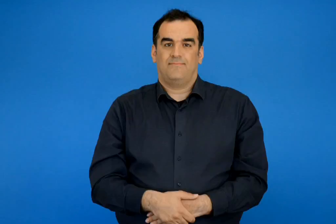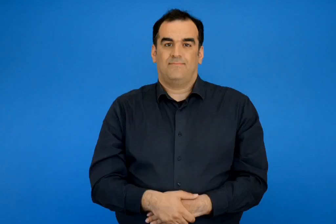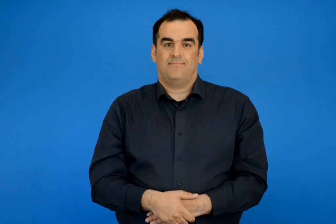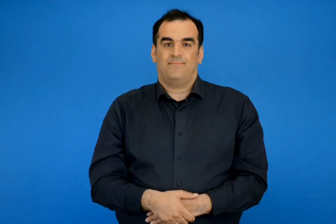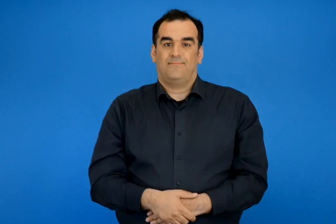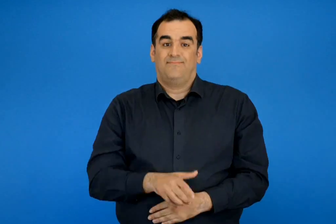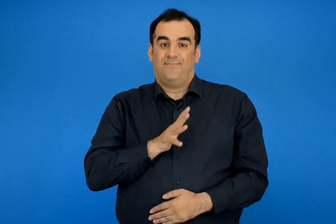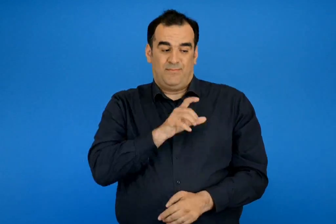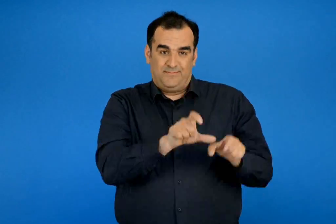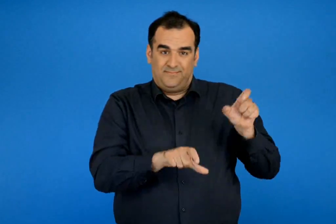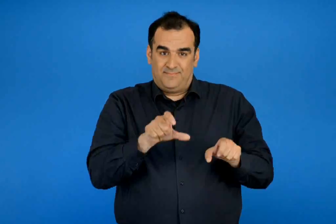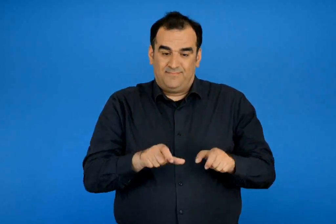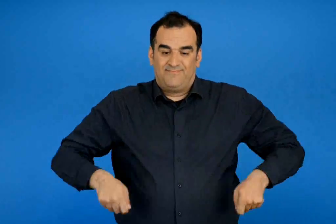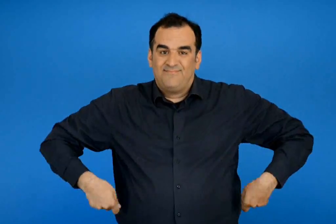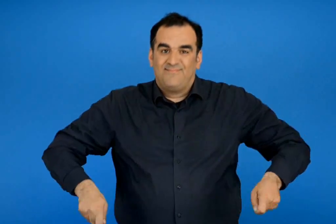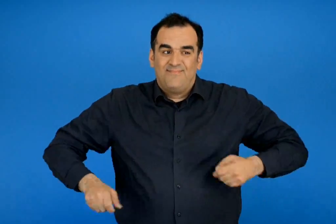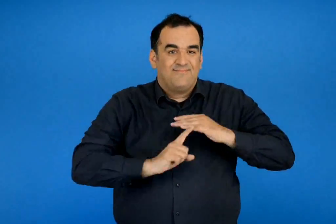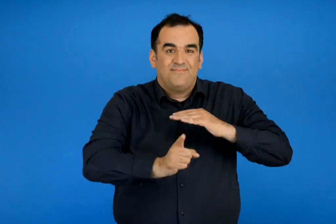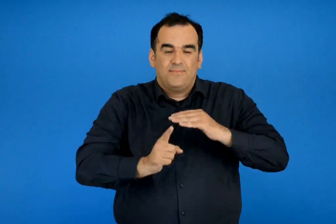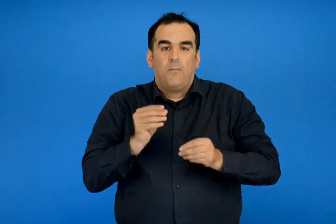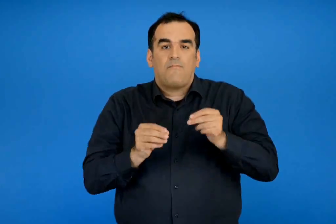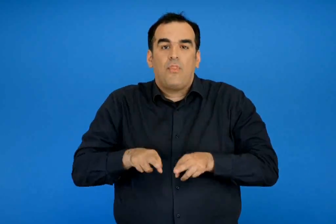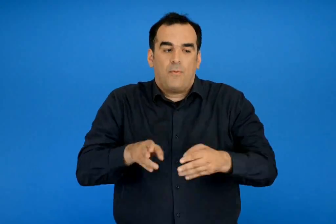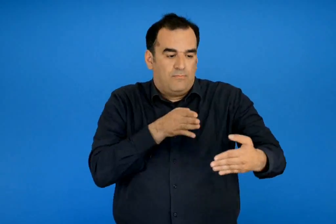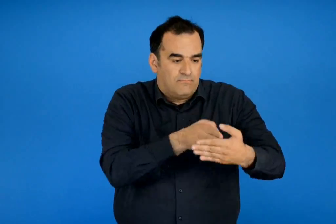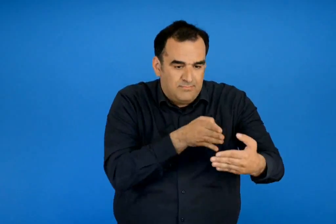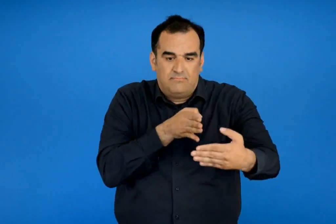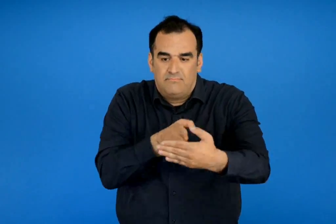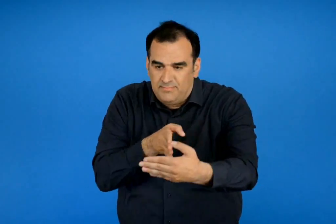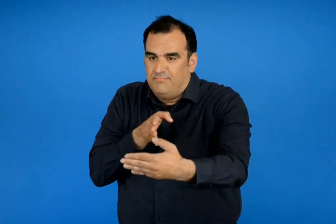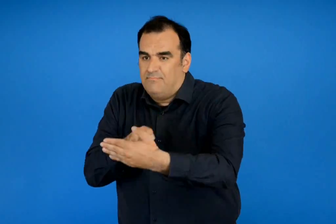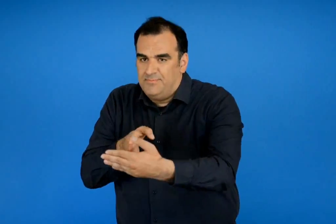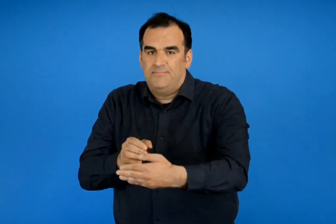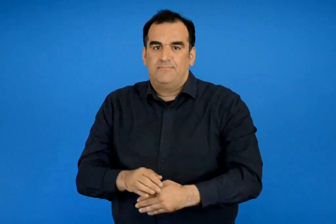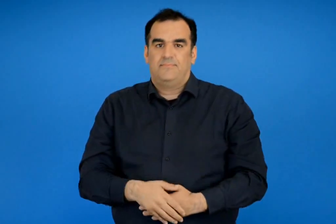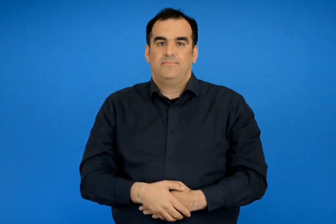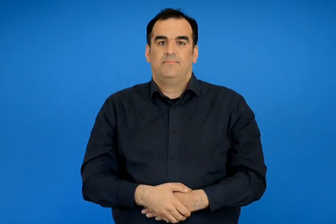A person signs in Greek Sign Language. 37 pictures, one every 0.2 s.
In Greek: οι άνθρωποι που κινούνται με καροτσάκι συναντούν πολλά εμπόδια στο δρόμο τους
